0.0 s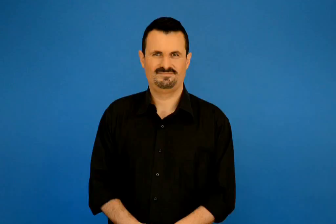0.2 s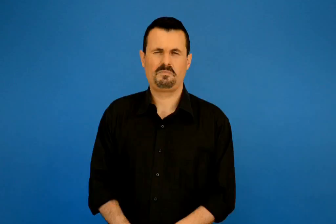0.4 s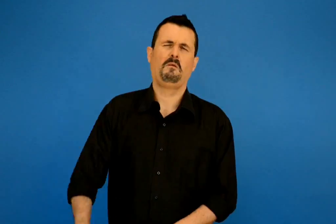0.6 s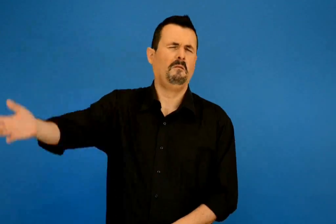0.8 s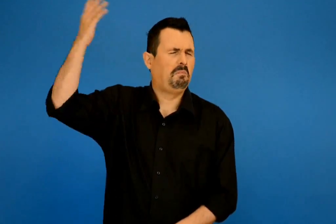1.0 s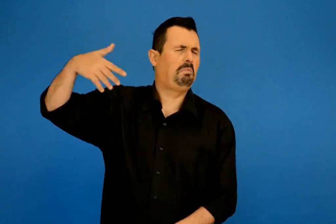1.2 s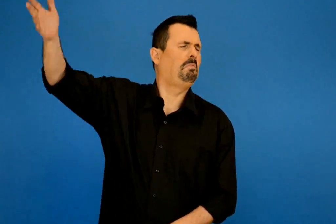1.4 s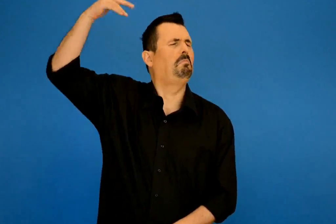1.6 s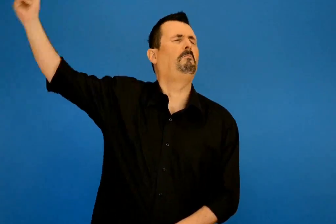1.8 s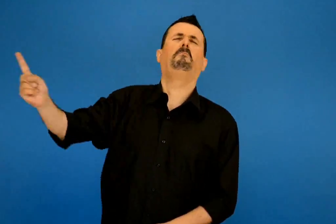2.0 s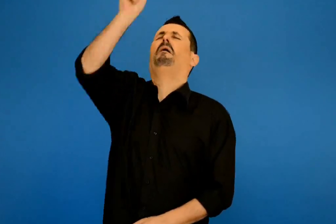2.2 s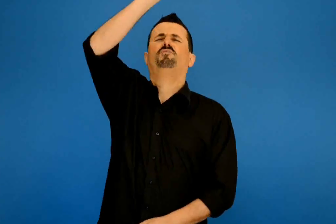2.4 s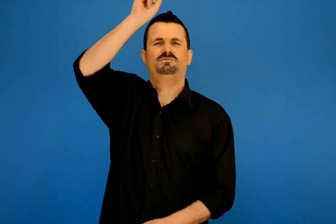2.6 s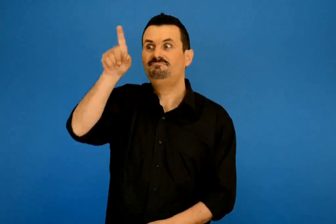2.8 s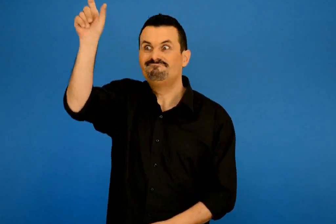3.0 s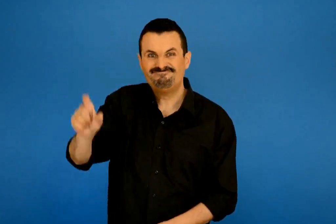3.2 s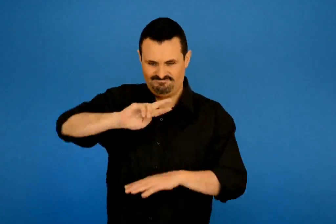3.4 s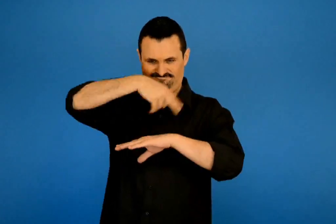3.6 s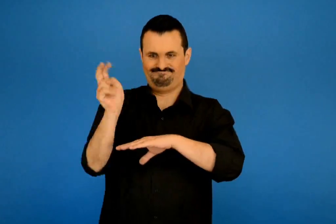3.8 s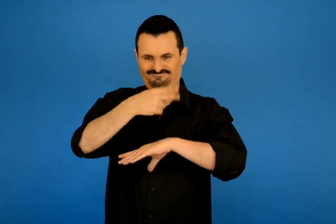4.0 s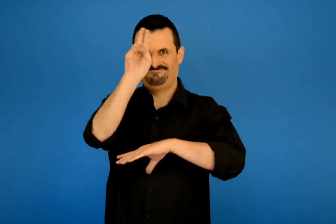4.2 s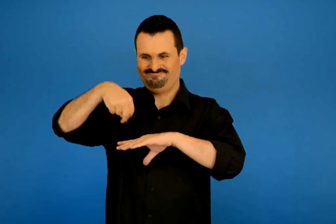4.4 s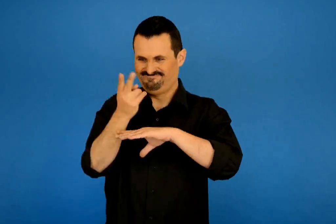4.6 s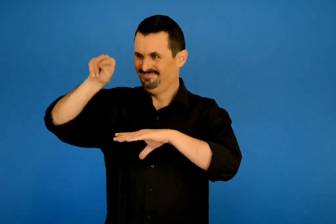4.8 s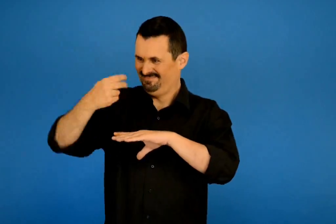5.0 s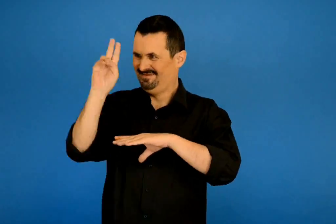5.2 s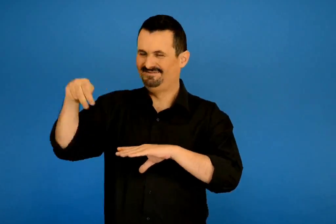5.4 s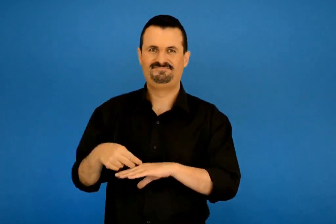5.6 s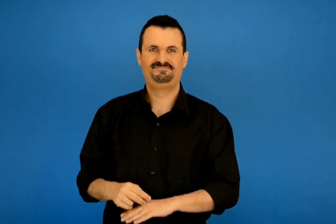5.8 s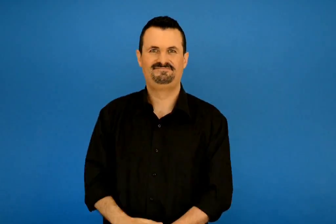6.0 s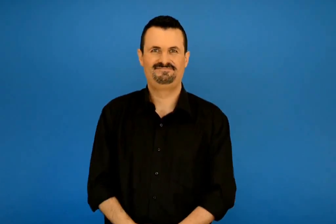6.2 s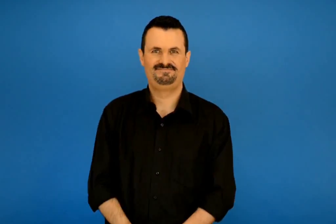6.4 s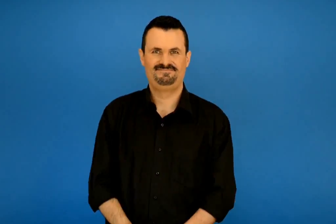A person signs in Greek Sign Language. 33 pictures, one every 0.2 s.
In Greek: μια φορά ήταν η κολοτούμπα
